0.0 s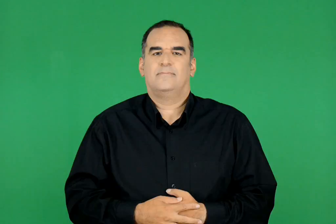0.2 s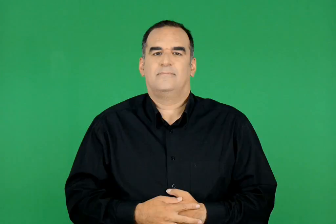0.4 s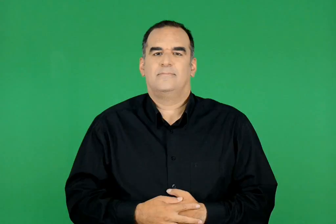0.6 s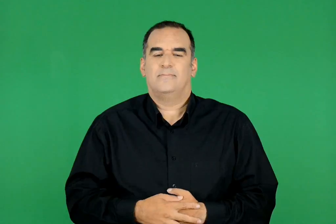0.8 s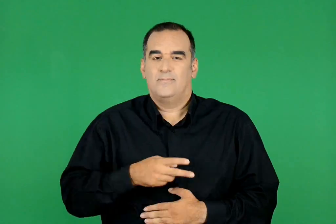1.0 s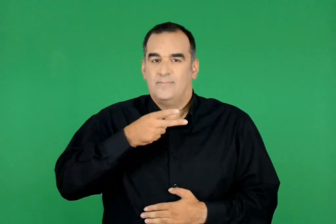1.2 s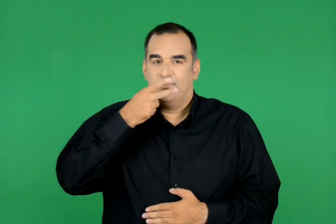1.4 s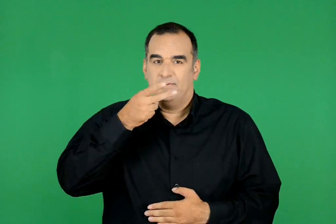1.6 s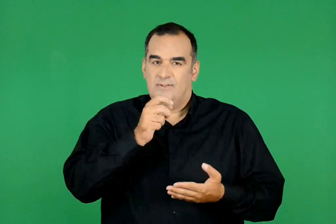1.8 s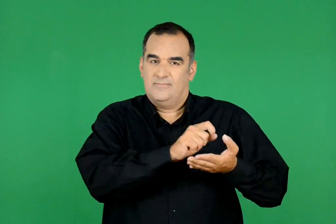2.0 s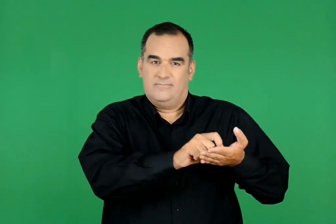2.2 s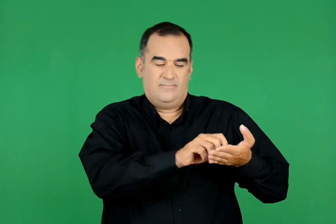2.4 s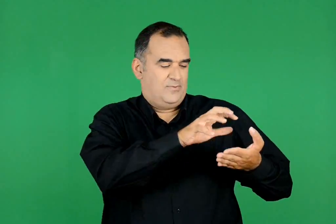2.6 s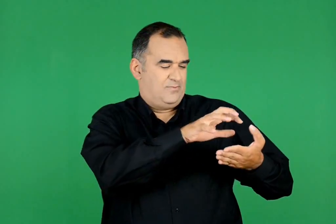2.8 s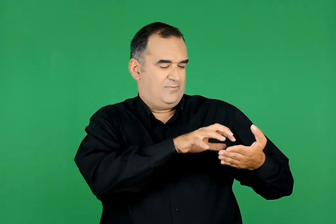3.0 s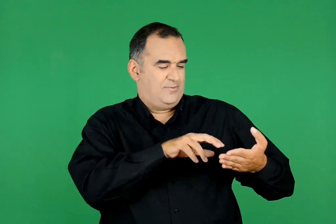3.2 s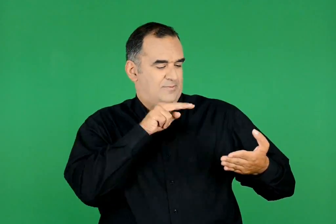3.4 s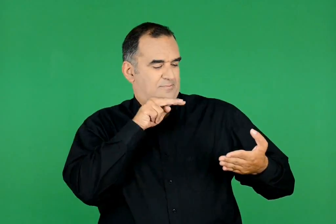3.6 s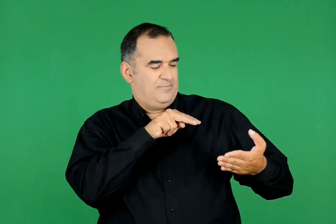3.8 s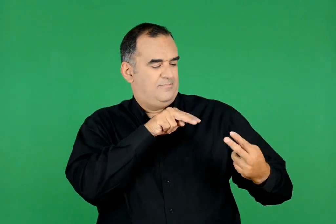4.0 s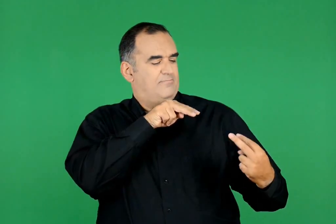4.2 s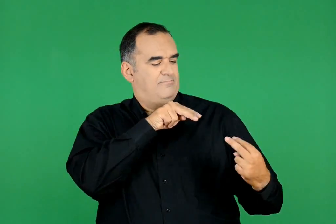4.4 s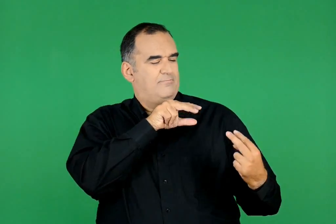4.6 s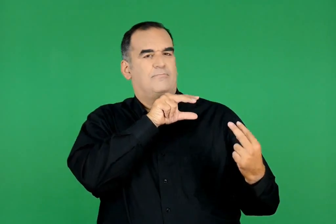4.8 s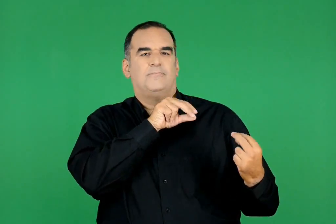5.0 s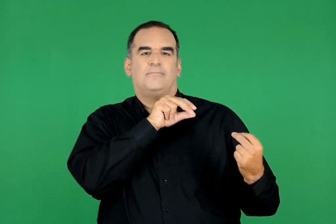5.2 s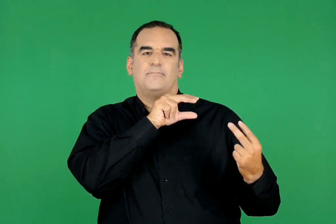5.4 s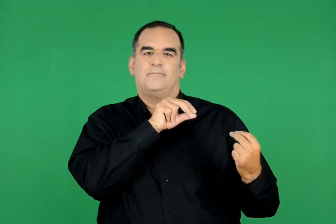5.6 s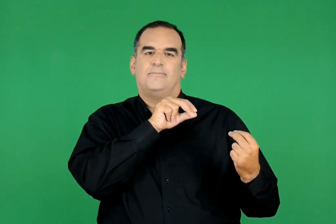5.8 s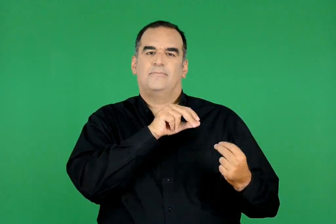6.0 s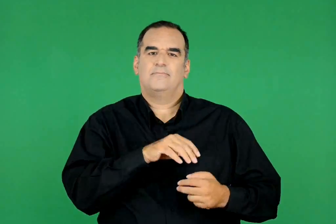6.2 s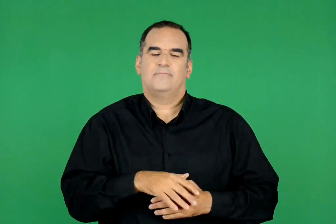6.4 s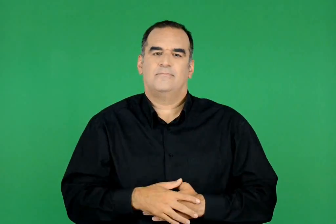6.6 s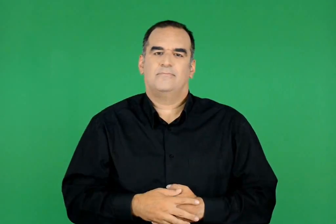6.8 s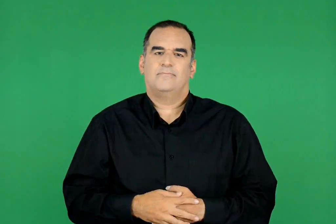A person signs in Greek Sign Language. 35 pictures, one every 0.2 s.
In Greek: κουβεντιάζω με το ποίημα
